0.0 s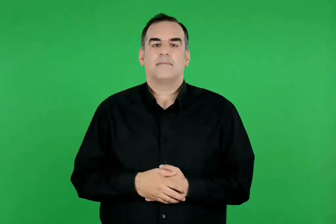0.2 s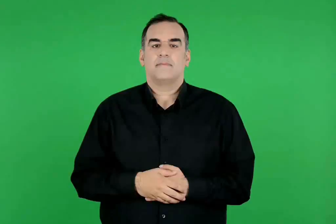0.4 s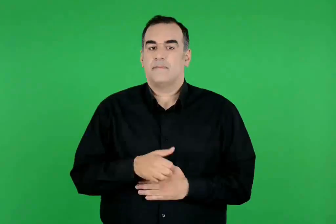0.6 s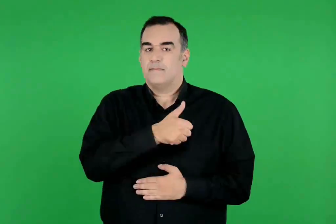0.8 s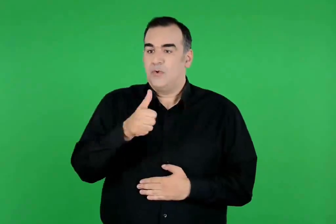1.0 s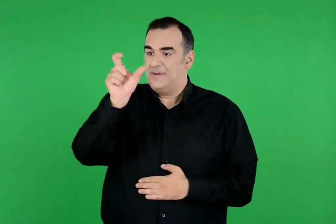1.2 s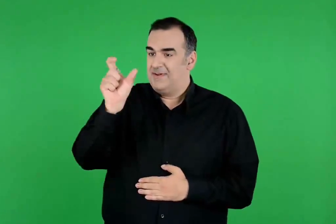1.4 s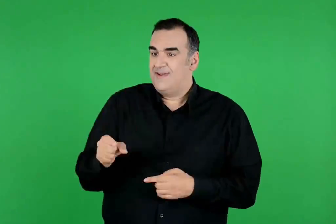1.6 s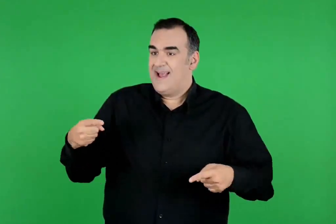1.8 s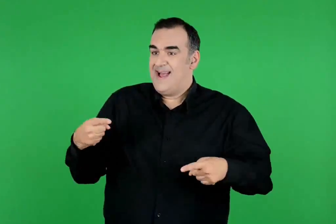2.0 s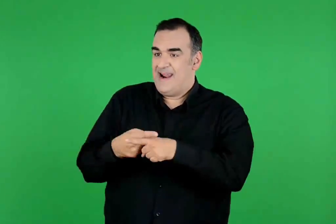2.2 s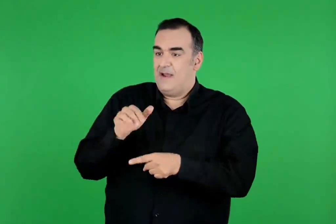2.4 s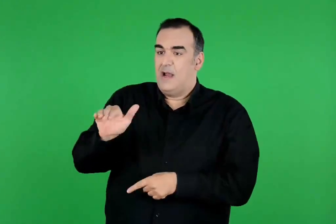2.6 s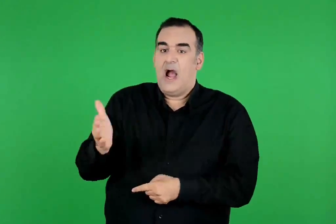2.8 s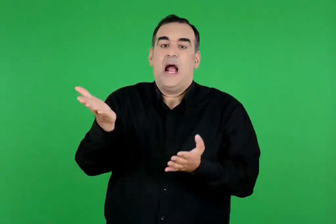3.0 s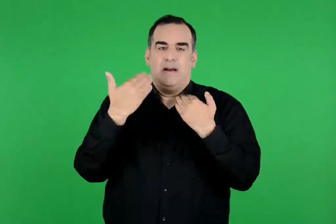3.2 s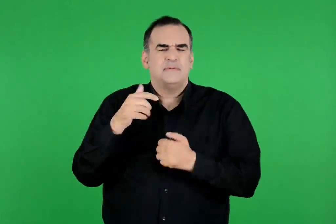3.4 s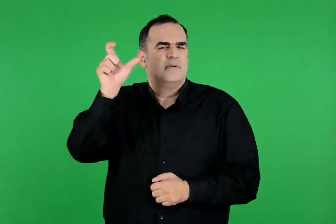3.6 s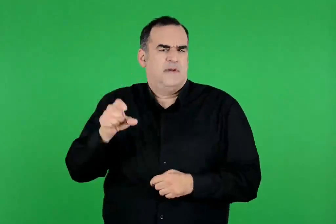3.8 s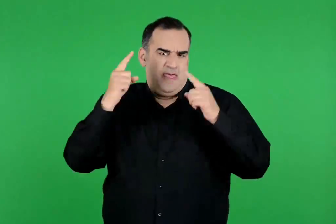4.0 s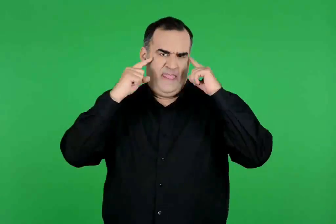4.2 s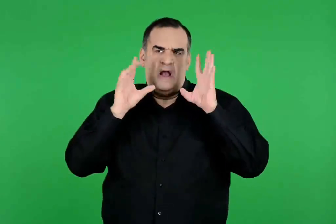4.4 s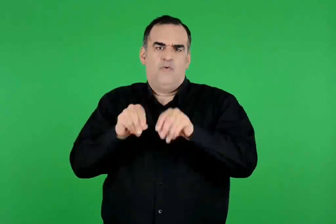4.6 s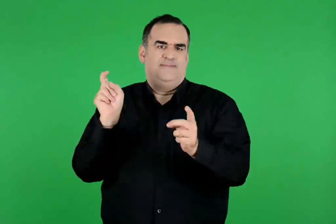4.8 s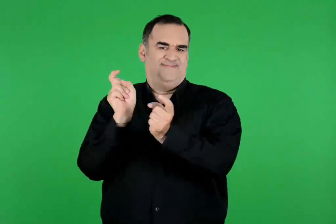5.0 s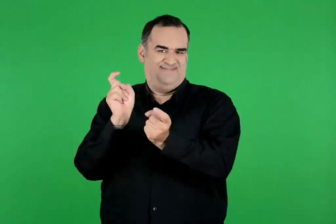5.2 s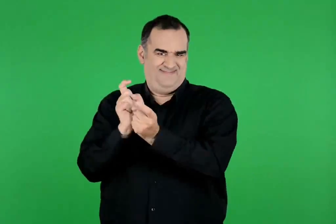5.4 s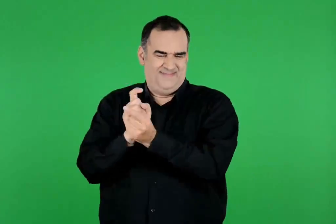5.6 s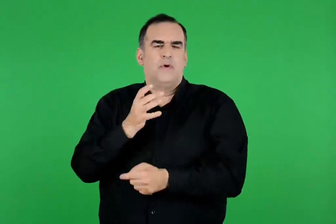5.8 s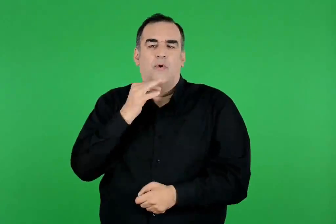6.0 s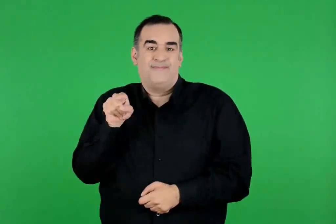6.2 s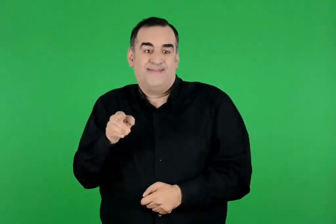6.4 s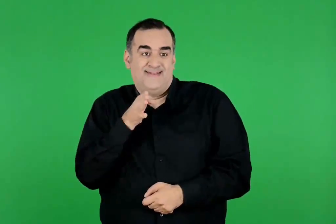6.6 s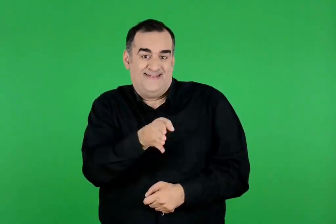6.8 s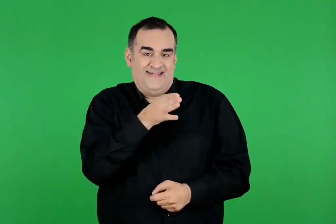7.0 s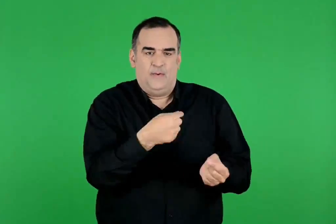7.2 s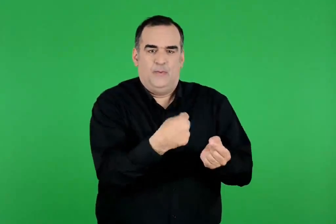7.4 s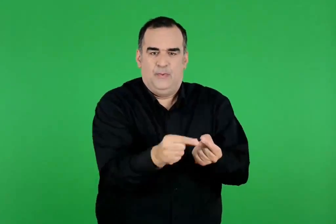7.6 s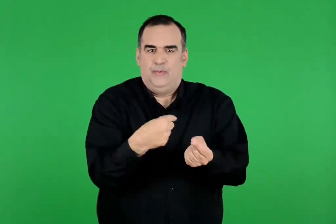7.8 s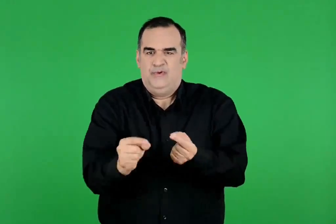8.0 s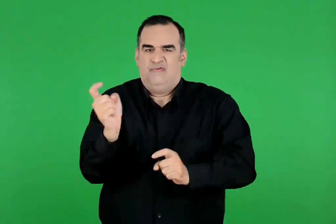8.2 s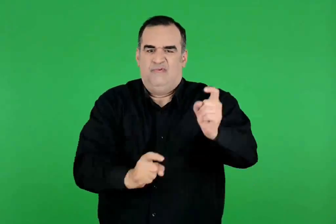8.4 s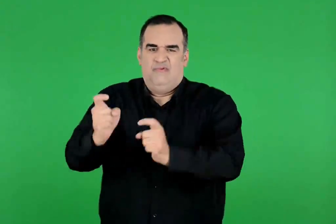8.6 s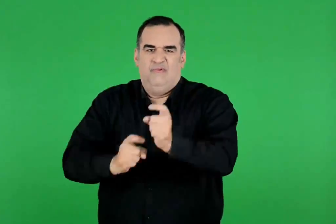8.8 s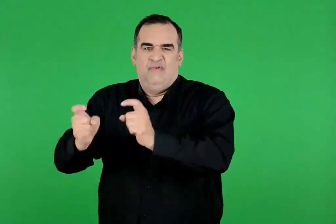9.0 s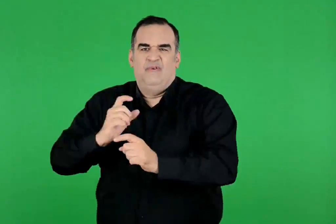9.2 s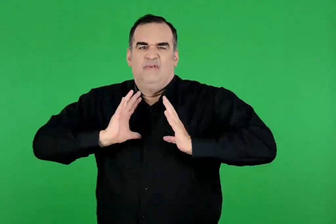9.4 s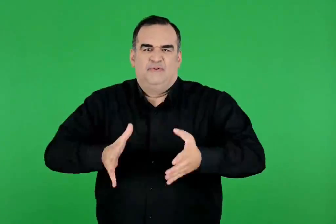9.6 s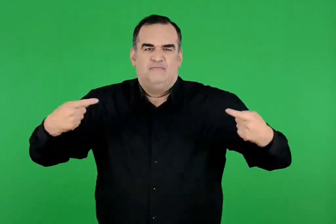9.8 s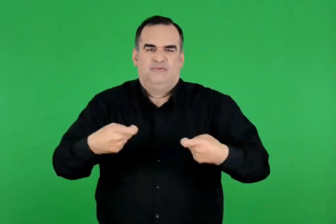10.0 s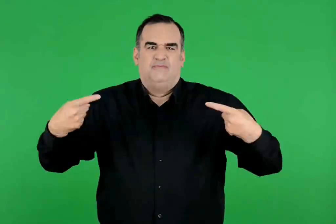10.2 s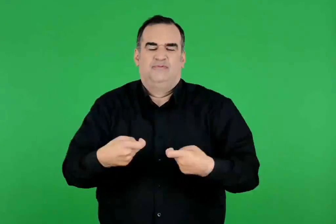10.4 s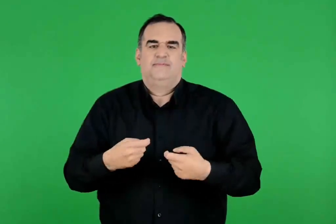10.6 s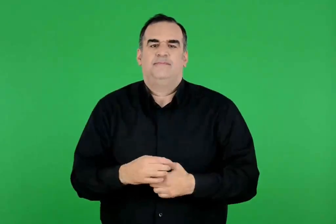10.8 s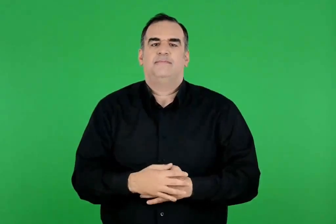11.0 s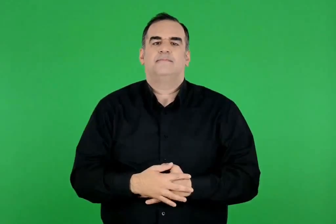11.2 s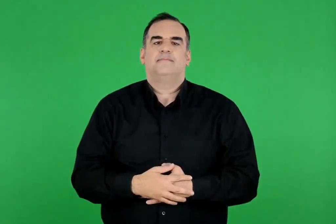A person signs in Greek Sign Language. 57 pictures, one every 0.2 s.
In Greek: μόνο την έριδα δεν κάλεσαν , τη θεά της φιλονικίας , γιατί όπου πήγαινε έσπερνε μίσος και καβγάδες
